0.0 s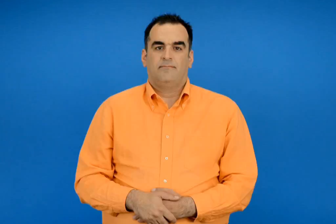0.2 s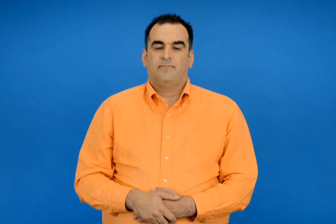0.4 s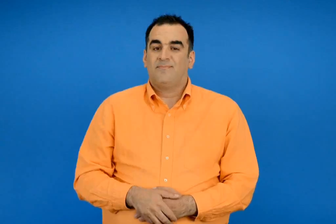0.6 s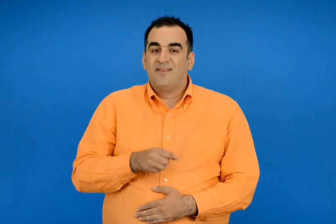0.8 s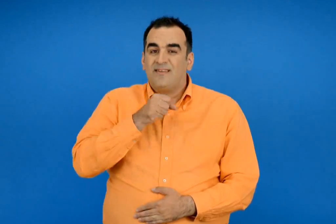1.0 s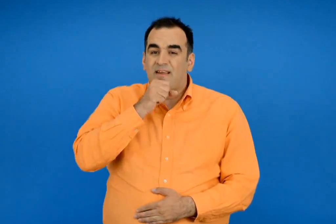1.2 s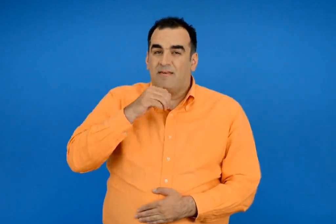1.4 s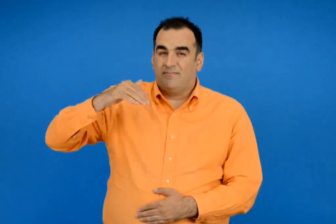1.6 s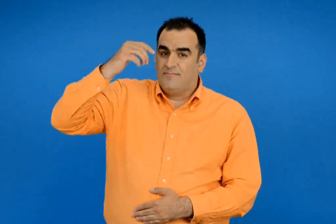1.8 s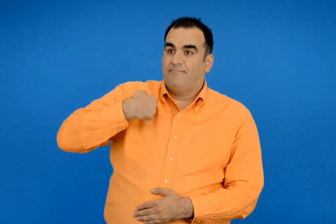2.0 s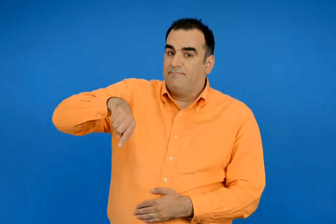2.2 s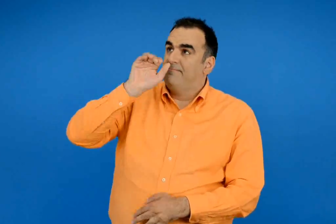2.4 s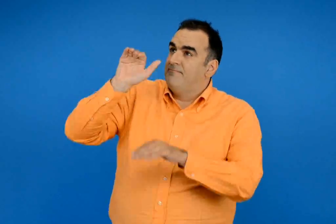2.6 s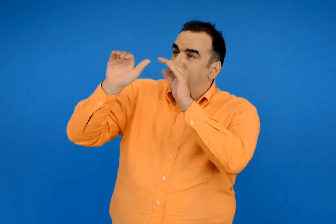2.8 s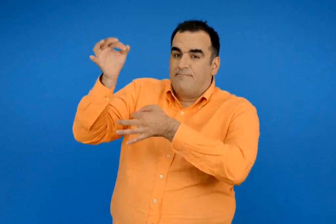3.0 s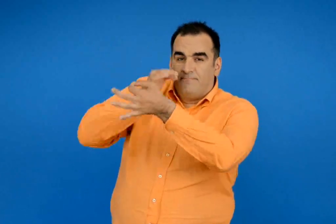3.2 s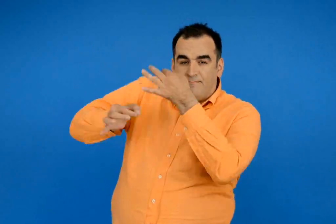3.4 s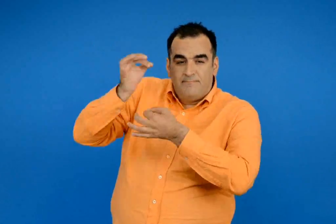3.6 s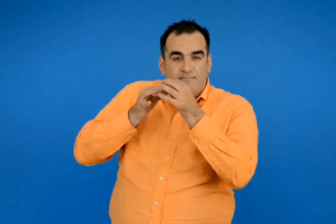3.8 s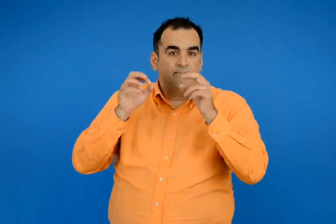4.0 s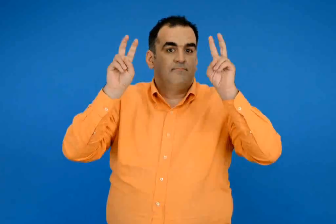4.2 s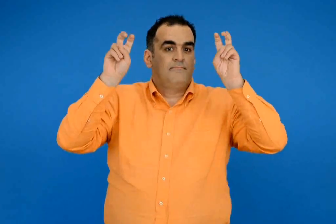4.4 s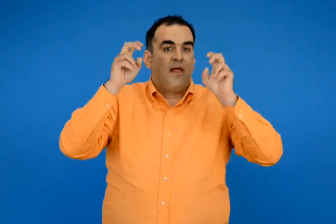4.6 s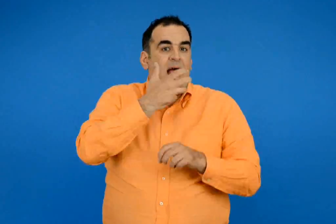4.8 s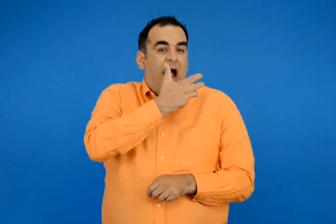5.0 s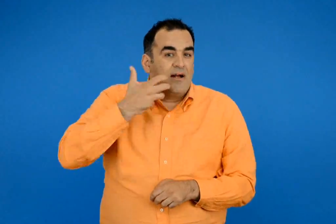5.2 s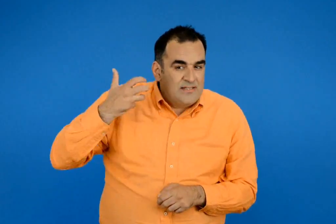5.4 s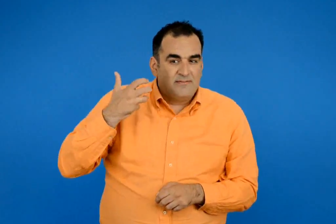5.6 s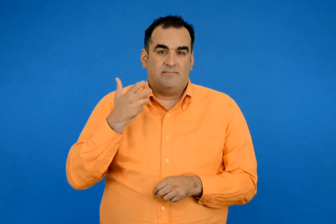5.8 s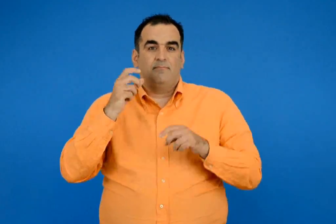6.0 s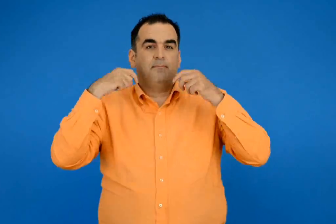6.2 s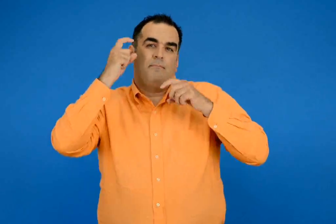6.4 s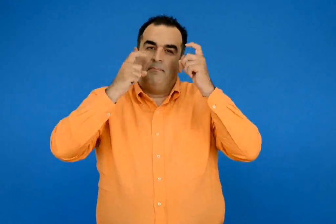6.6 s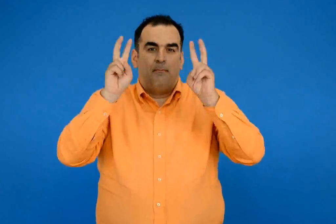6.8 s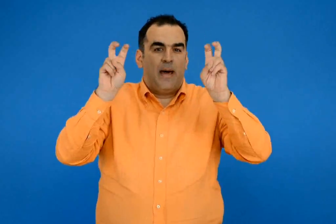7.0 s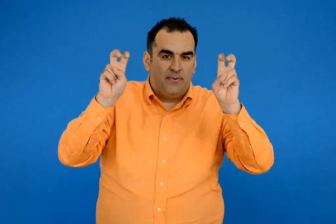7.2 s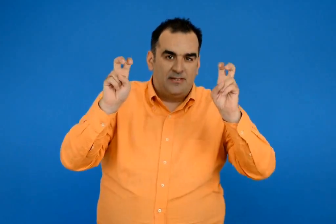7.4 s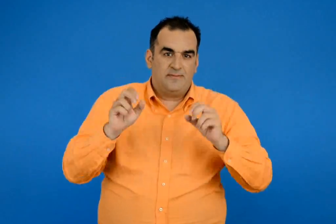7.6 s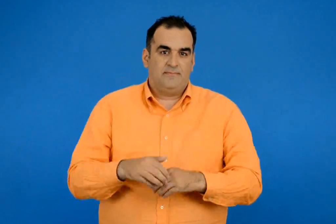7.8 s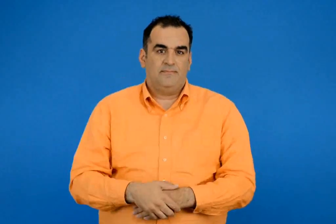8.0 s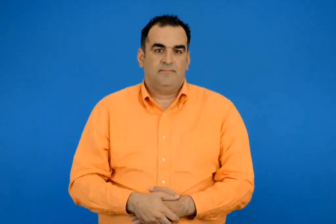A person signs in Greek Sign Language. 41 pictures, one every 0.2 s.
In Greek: ζητήσαμε από τις γιαγιάδες μας να μας πουν εκφράσεις και παροιμίες
